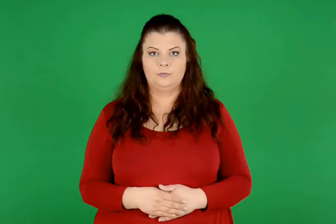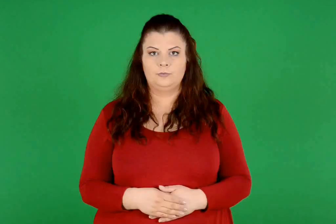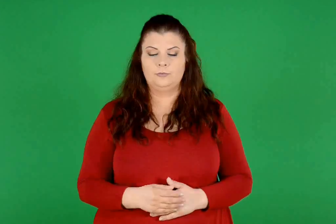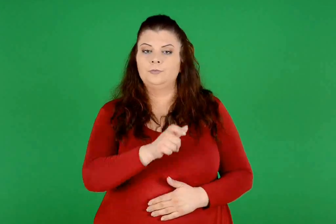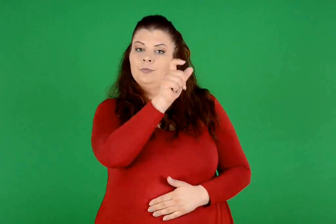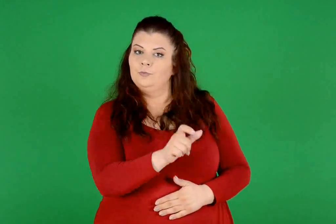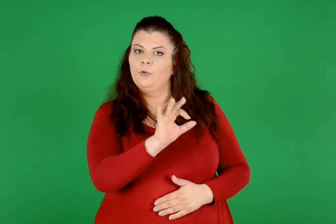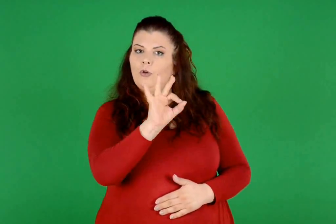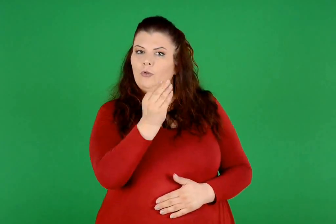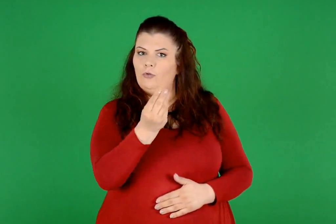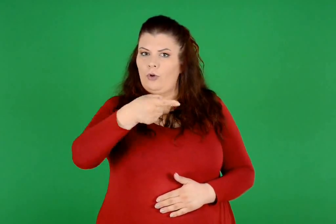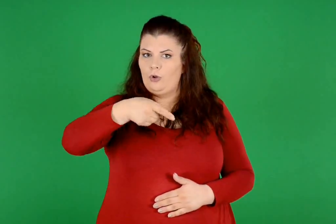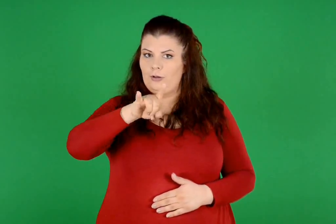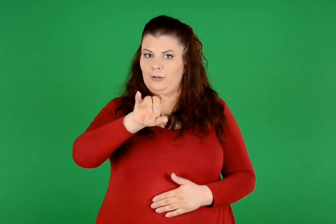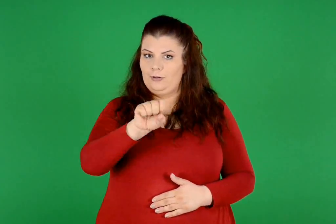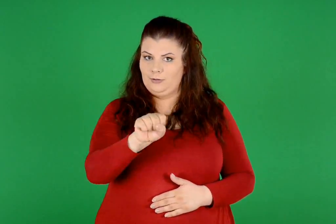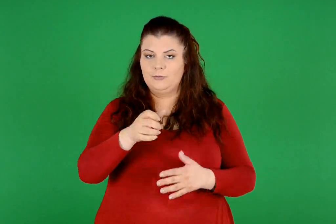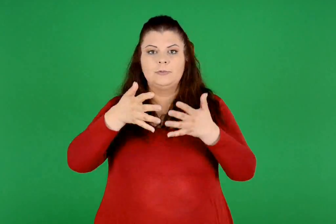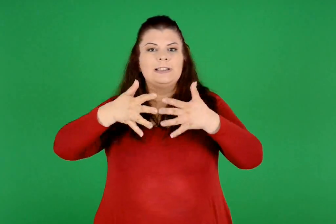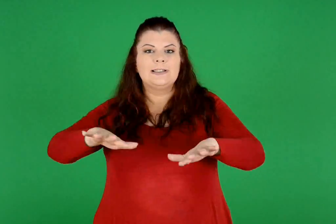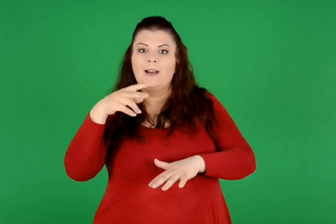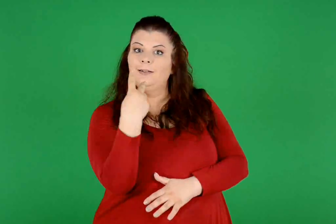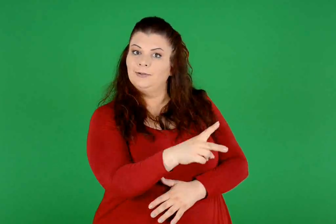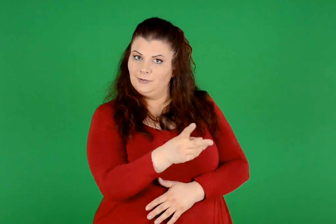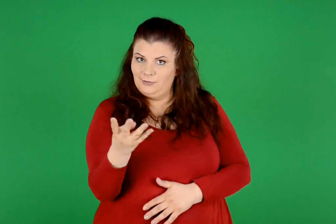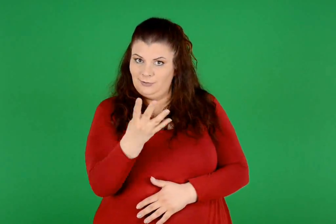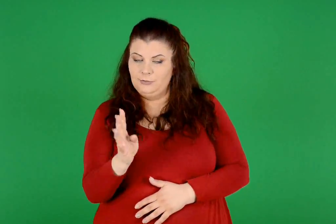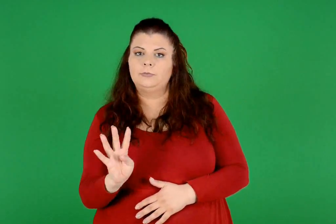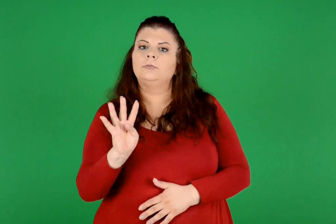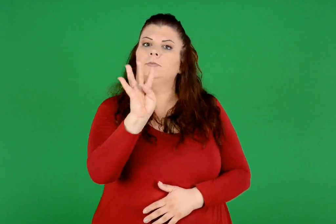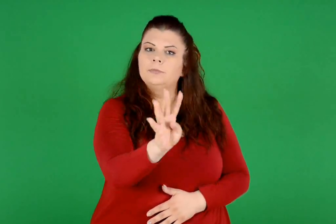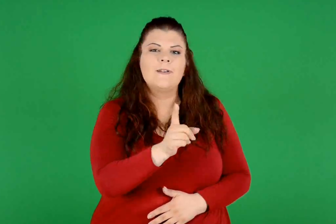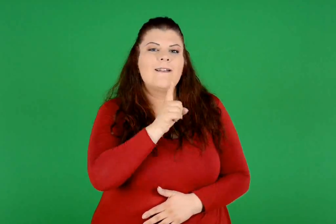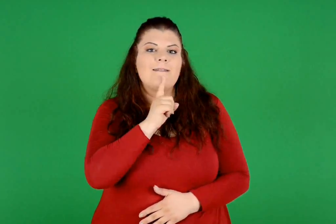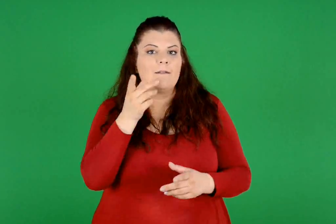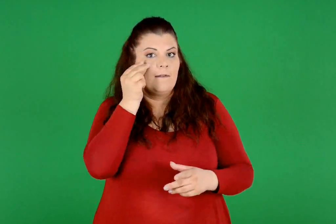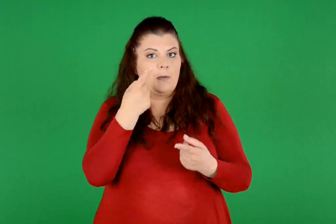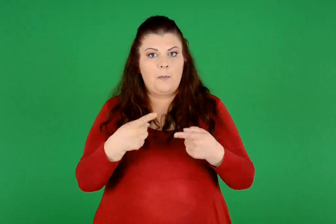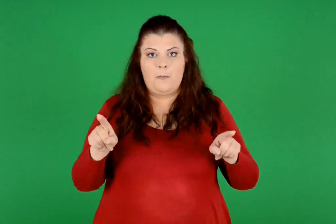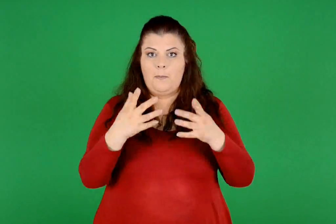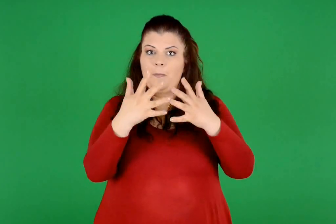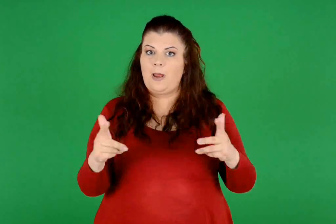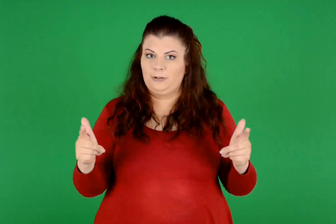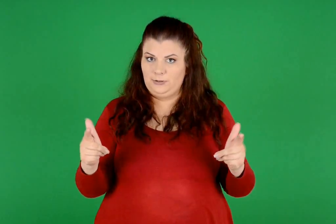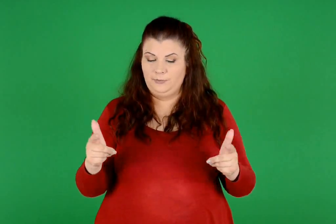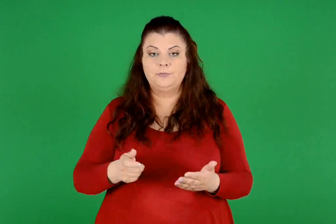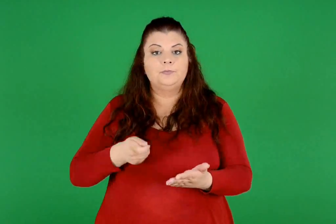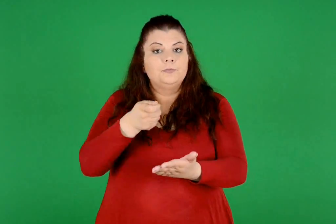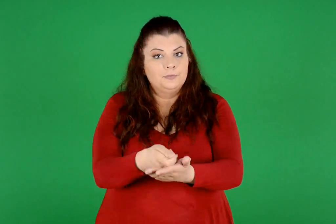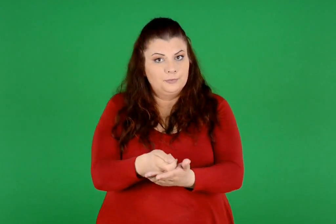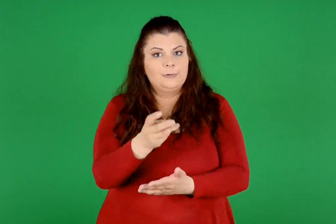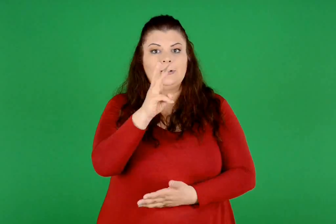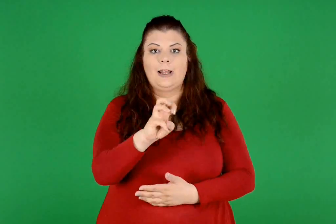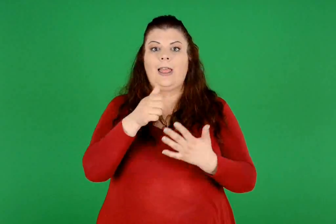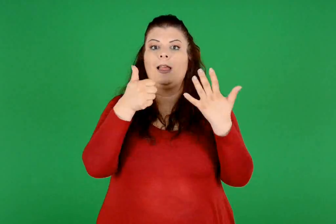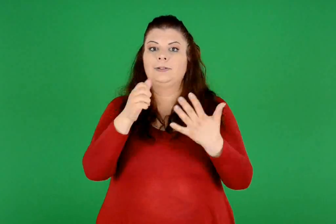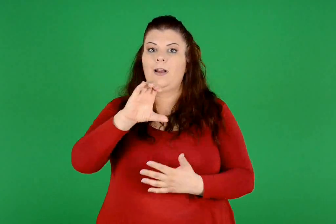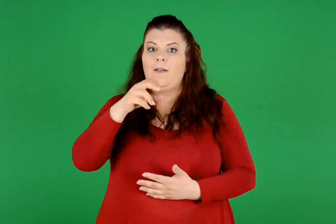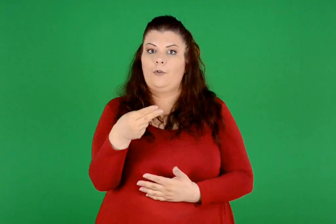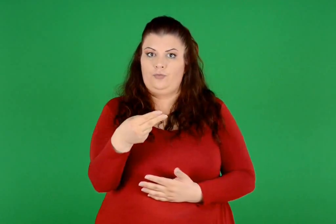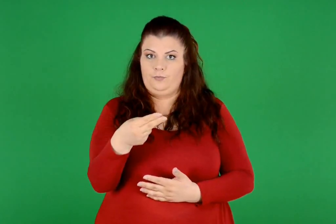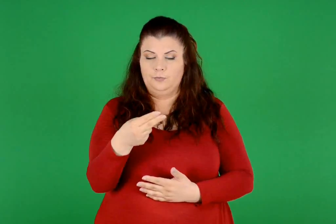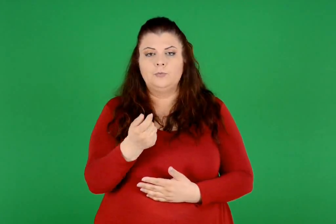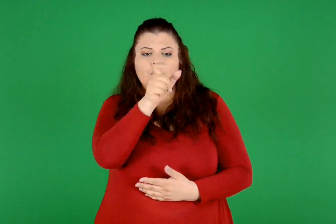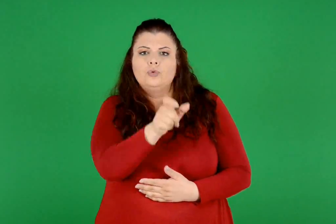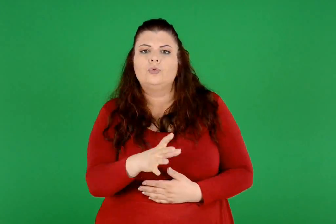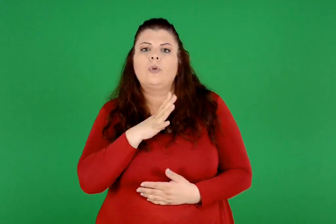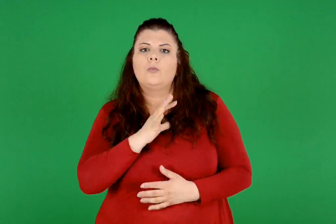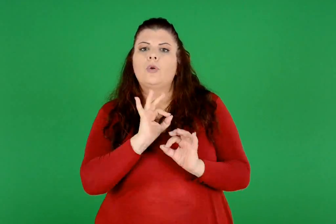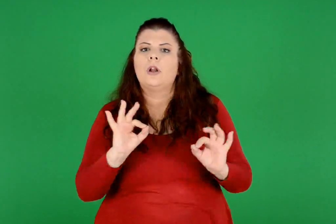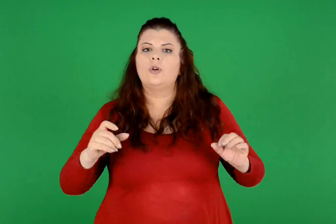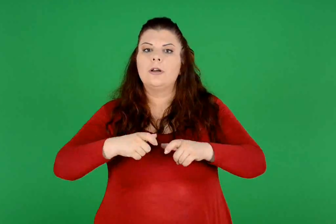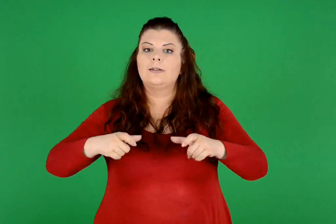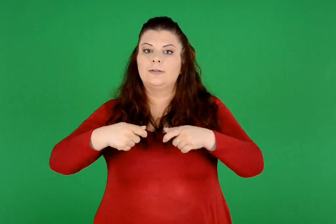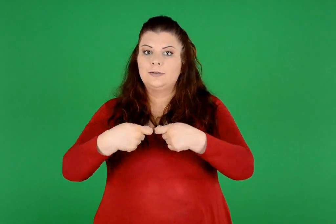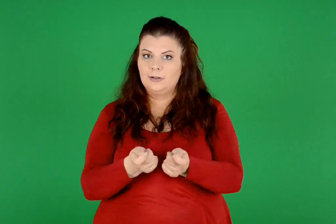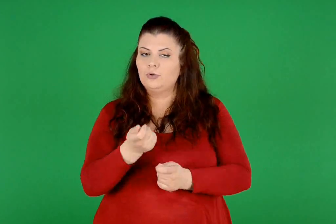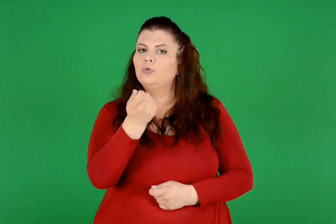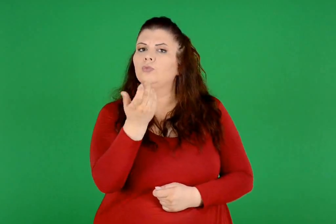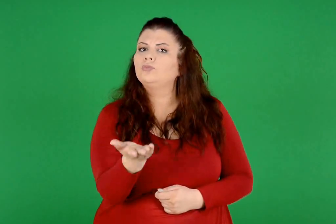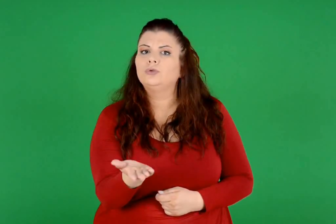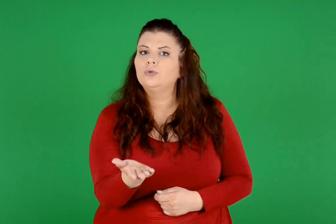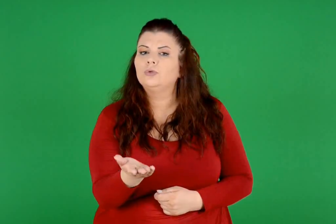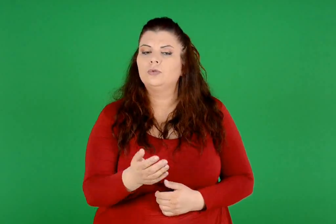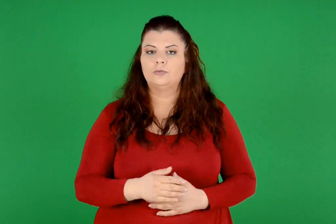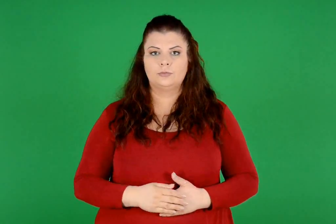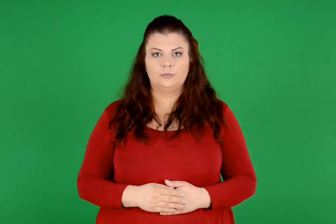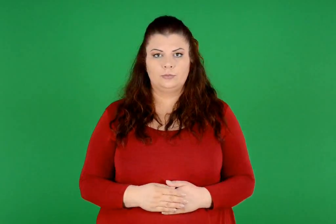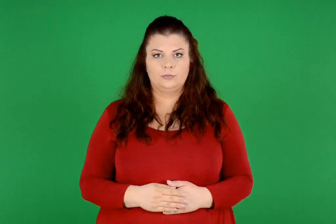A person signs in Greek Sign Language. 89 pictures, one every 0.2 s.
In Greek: οι συγγενείς του φώτη πήγαν στην ίδια παράσταση και πλήρωσαν 36 ευρώ για 4 άτομα. πόσο έκανε το κανονικό εισιτήριο ;
